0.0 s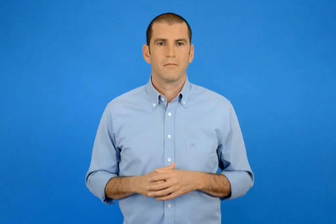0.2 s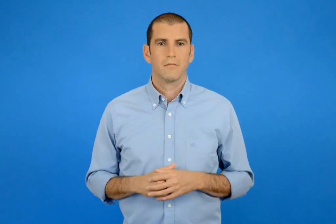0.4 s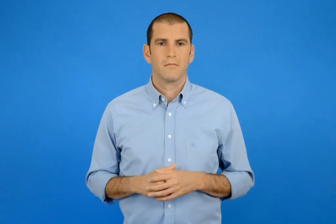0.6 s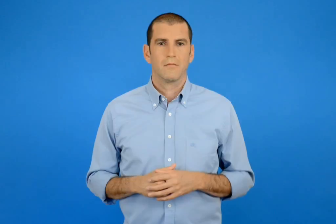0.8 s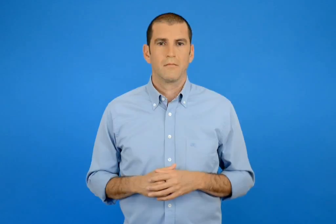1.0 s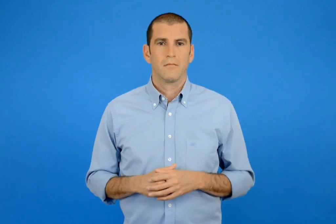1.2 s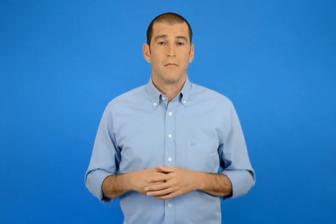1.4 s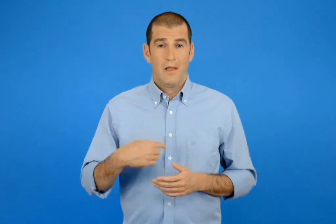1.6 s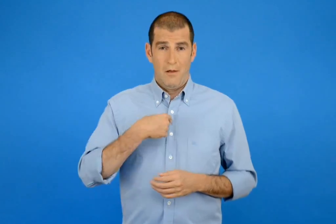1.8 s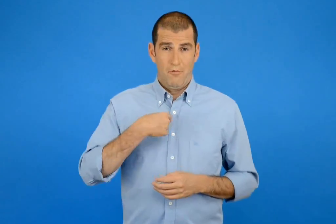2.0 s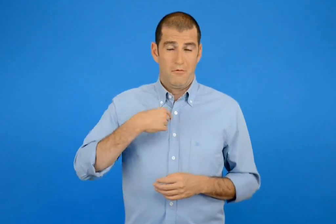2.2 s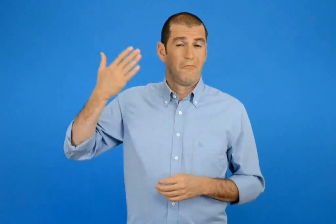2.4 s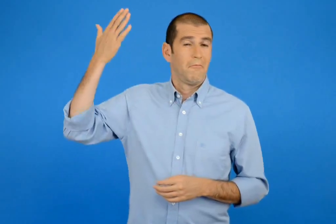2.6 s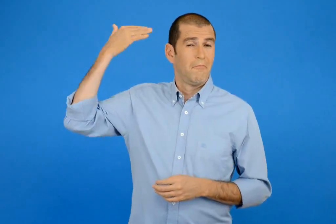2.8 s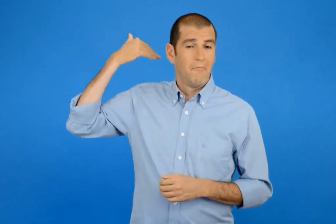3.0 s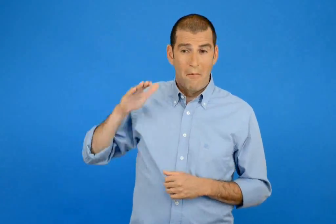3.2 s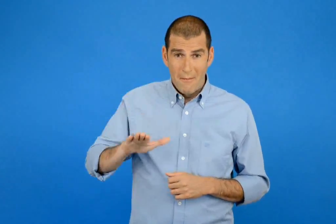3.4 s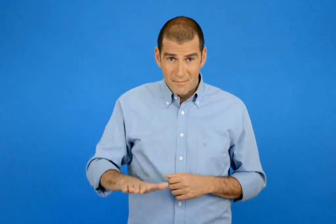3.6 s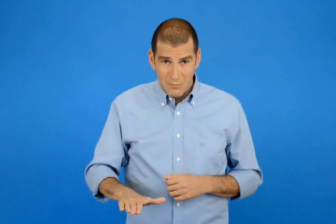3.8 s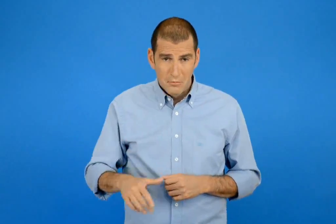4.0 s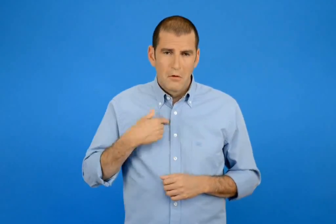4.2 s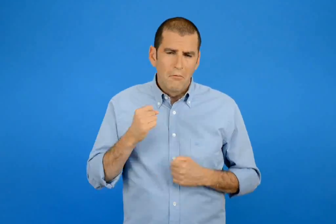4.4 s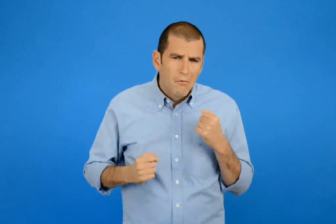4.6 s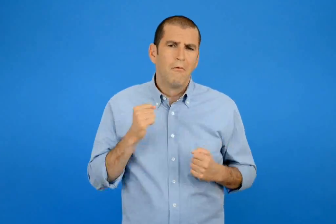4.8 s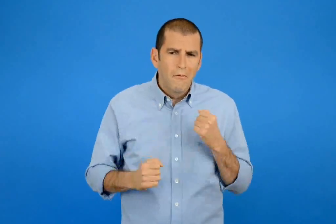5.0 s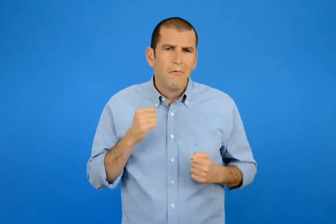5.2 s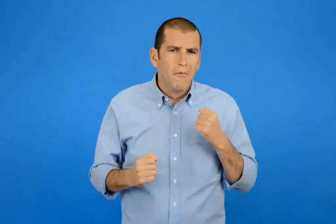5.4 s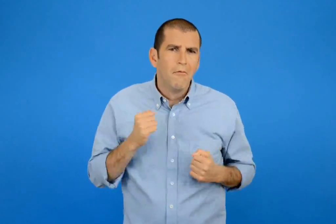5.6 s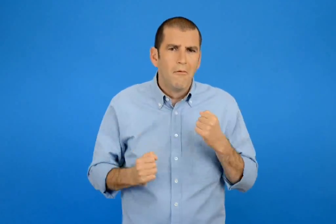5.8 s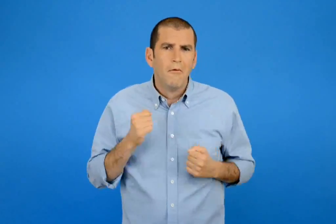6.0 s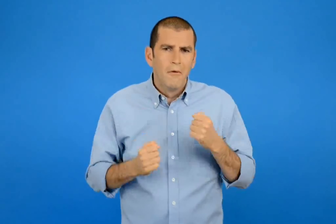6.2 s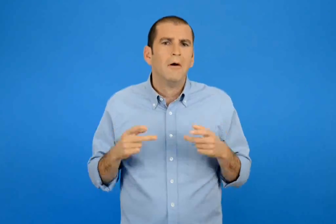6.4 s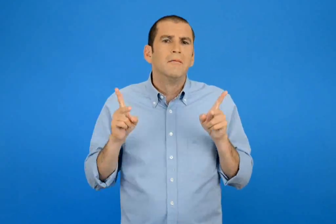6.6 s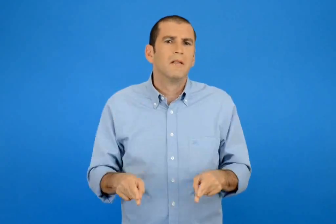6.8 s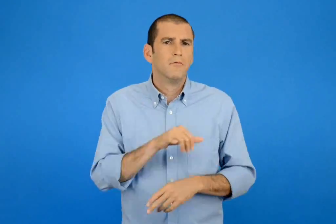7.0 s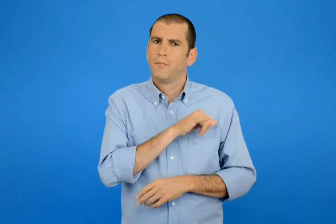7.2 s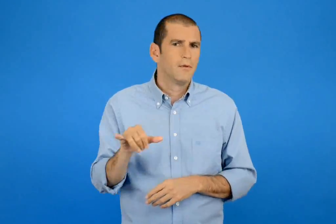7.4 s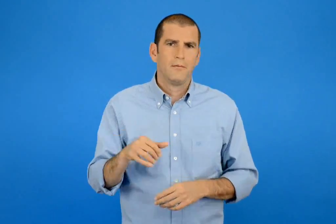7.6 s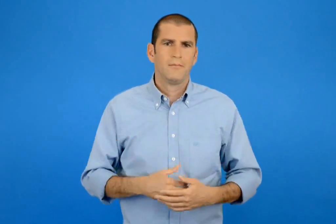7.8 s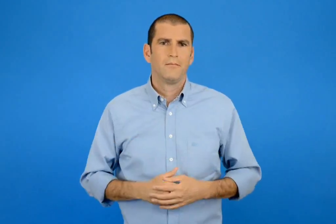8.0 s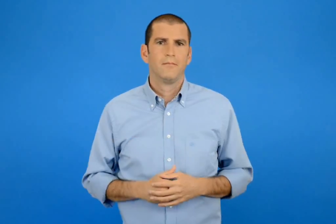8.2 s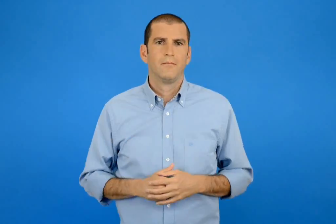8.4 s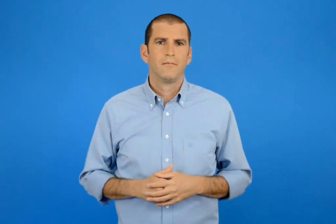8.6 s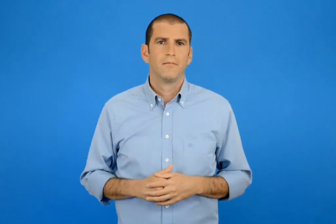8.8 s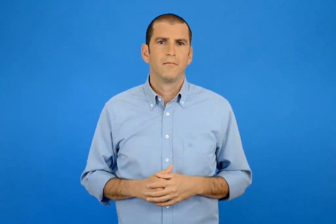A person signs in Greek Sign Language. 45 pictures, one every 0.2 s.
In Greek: εγώ όταν ήμουν μικρός έτρεχα συνέχεια και δε σταματούσα
